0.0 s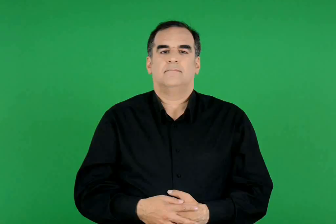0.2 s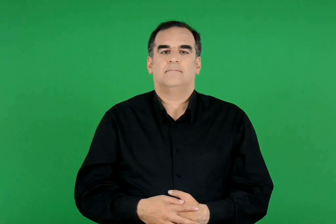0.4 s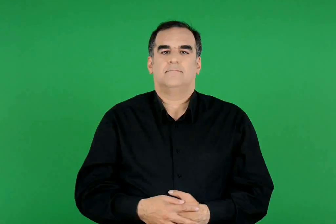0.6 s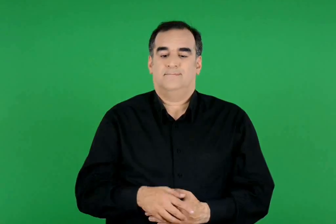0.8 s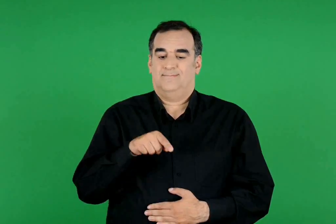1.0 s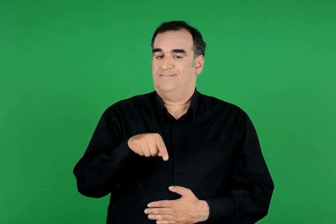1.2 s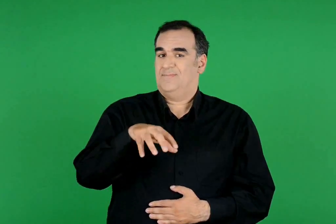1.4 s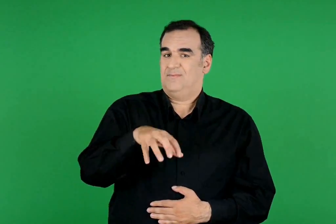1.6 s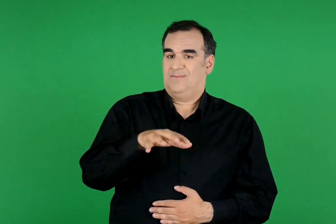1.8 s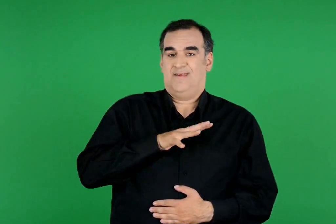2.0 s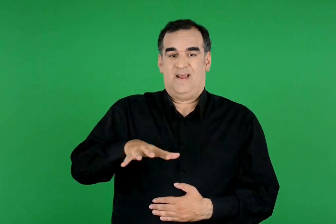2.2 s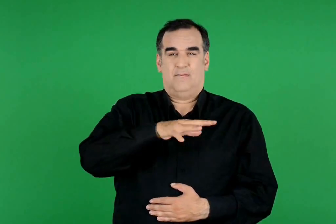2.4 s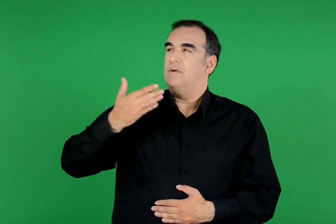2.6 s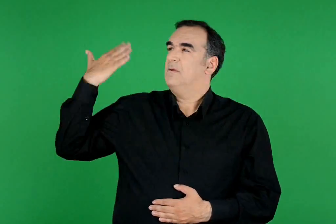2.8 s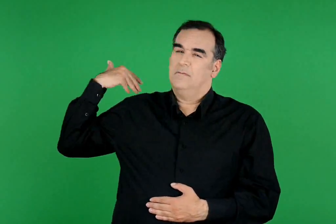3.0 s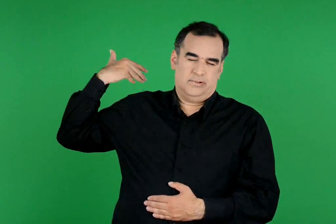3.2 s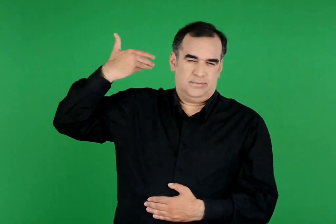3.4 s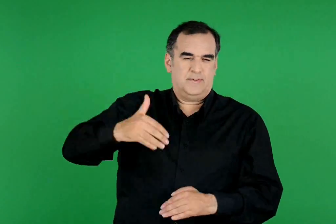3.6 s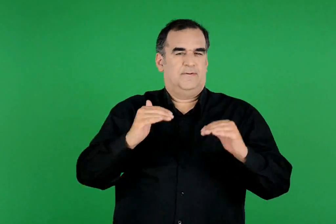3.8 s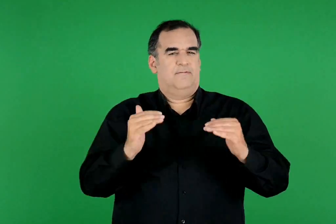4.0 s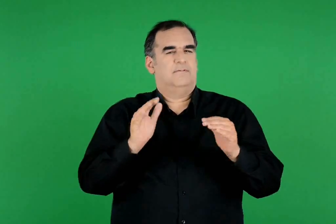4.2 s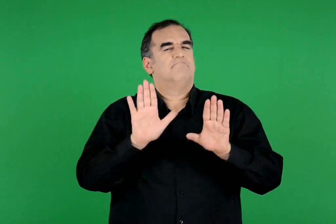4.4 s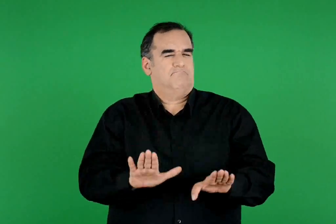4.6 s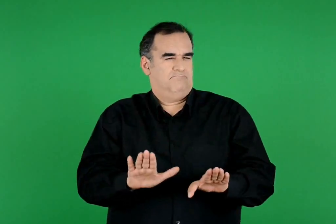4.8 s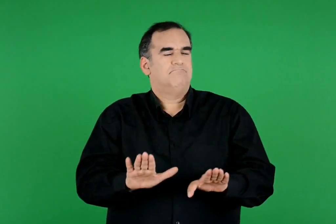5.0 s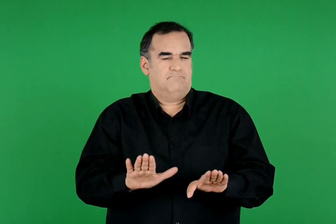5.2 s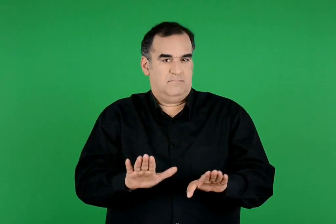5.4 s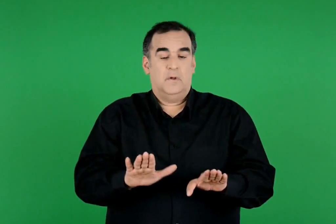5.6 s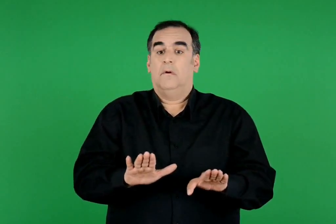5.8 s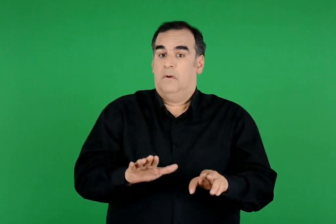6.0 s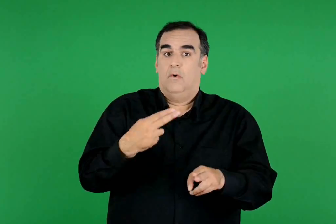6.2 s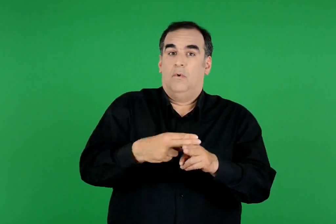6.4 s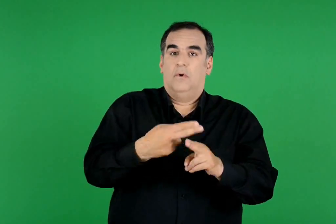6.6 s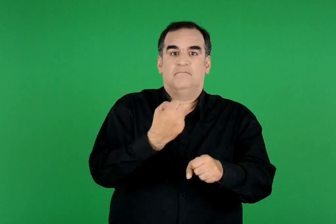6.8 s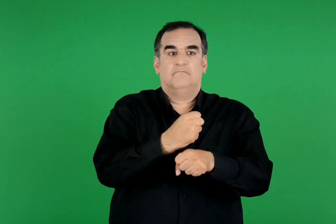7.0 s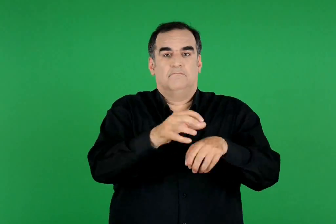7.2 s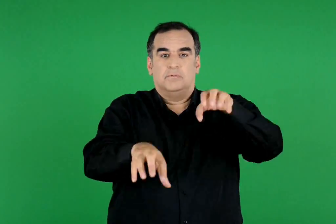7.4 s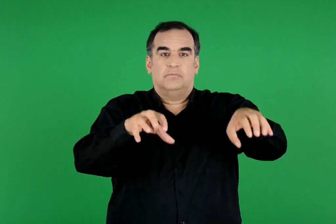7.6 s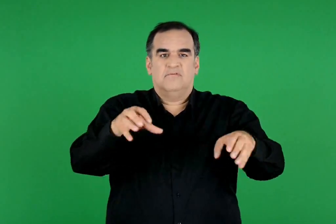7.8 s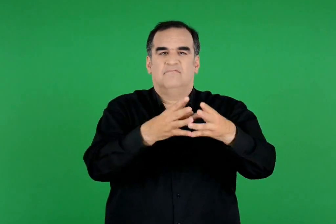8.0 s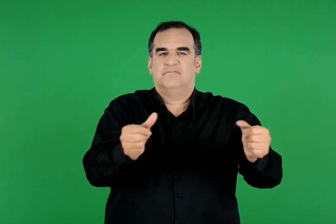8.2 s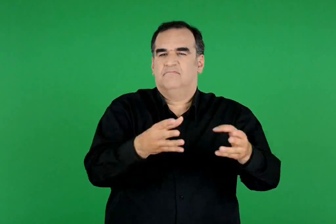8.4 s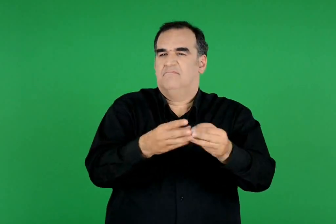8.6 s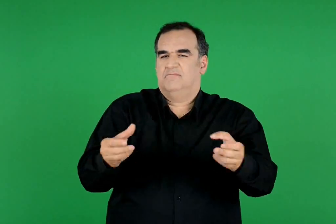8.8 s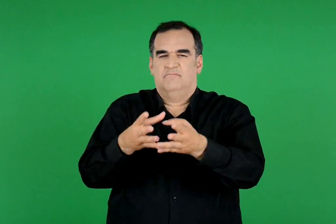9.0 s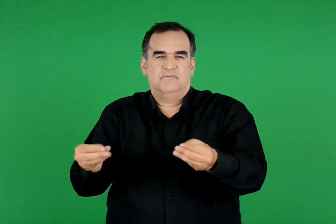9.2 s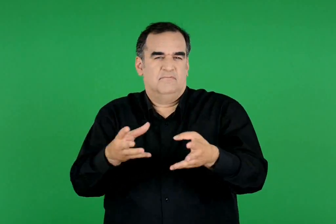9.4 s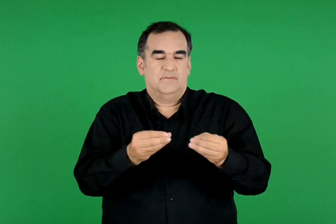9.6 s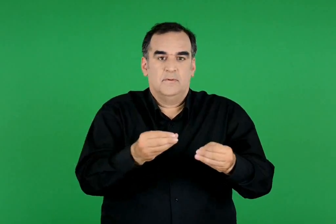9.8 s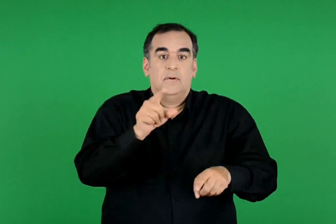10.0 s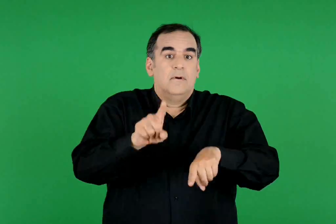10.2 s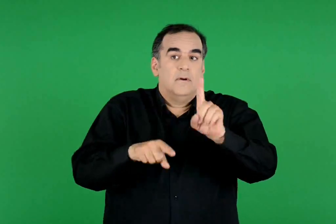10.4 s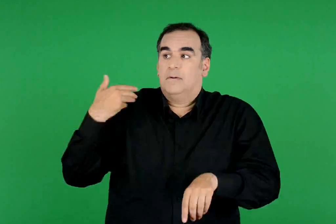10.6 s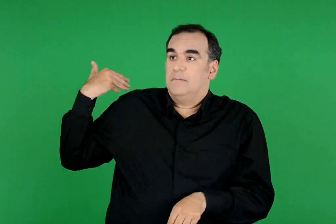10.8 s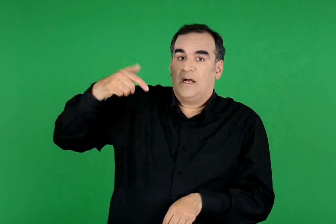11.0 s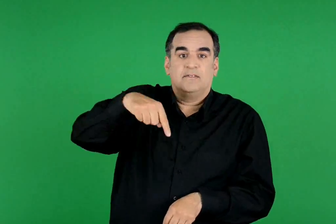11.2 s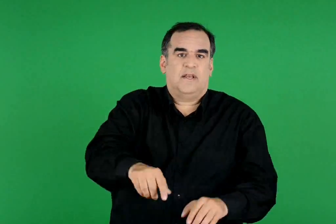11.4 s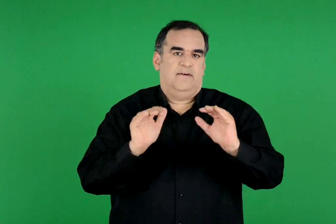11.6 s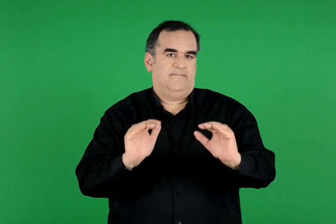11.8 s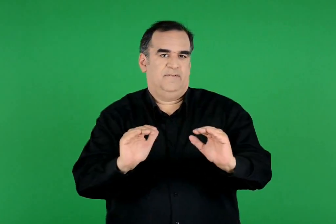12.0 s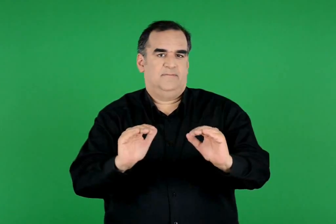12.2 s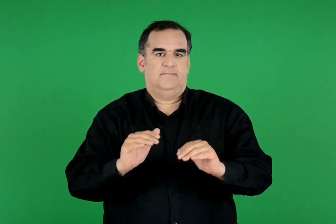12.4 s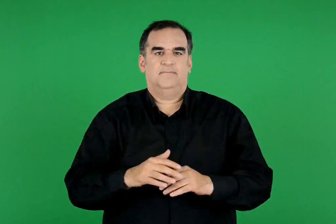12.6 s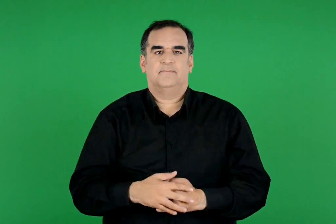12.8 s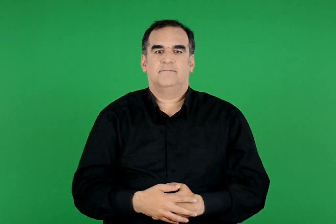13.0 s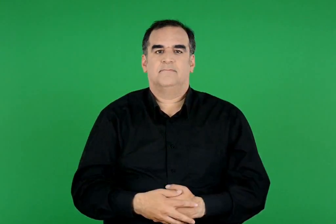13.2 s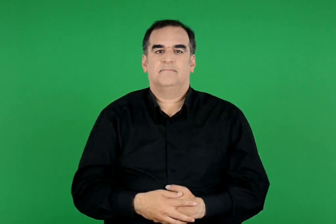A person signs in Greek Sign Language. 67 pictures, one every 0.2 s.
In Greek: στον τόπο μας ζούσαν άνθρωποι από πολύ παλιά. πολλά από τα δημιουργήματά τους εξαφανίστηκαν. άλλα σώζονται μέχρι σήμερα
